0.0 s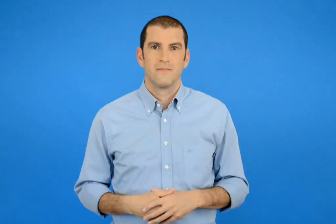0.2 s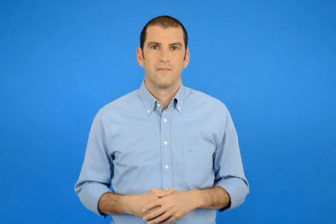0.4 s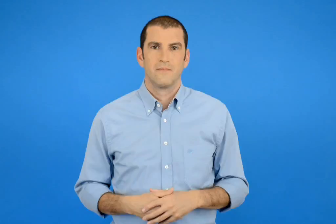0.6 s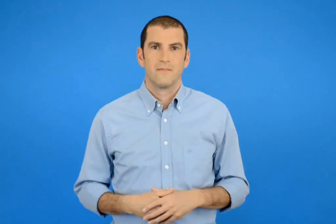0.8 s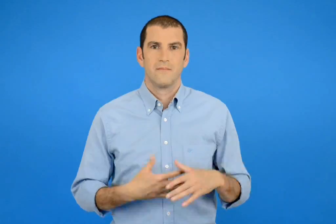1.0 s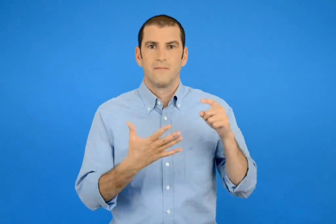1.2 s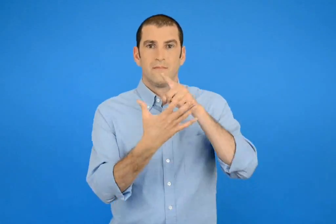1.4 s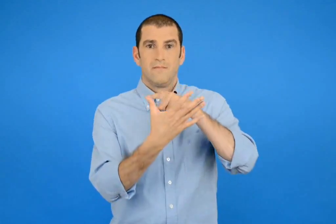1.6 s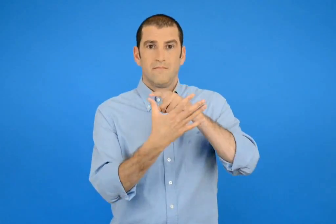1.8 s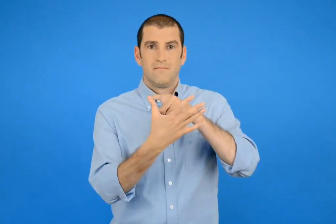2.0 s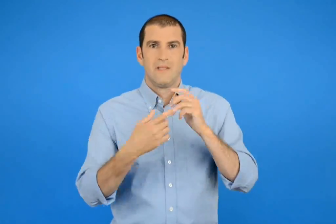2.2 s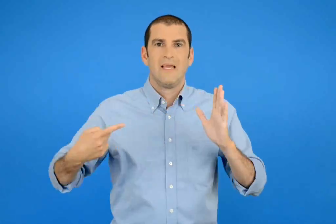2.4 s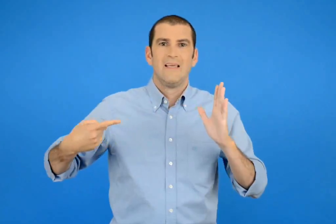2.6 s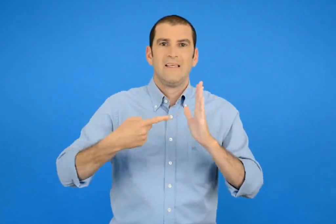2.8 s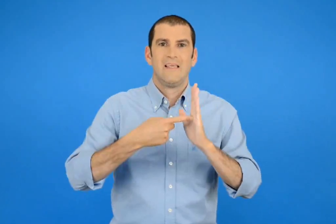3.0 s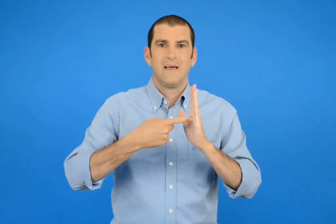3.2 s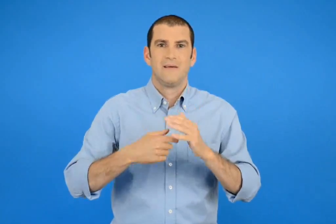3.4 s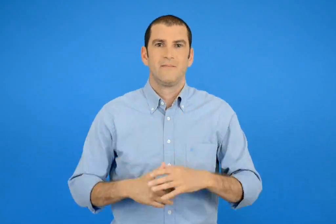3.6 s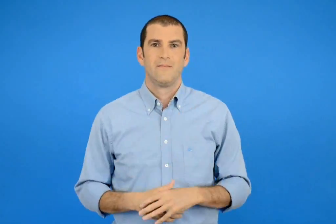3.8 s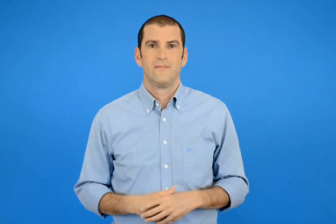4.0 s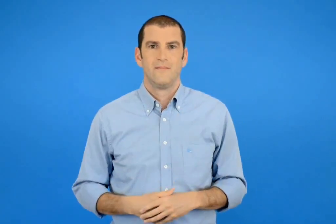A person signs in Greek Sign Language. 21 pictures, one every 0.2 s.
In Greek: 1000 χίλια
